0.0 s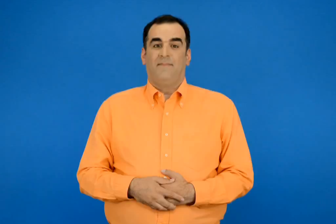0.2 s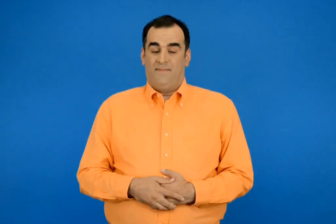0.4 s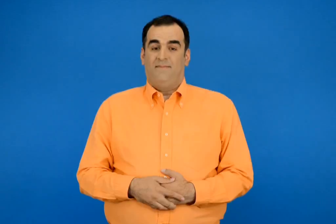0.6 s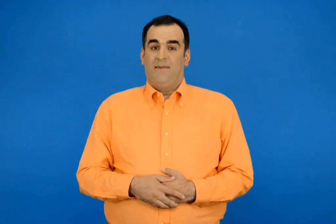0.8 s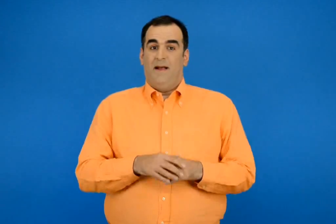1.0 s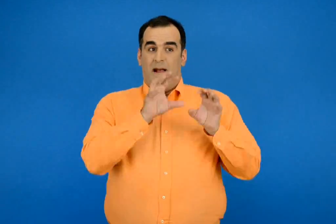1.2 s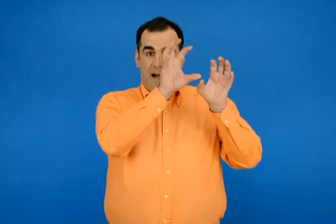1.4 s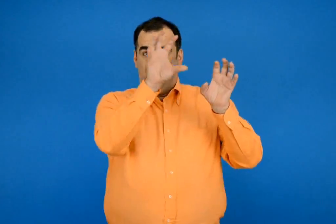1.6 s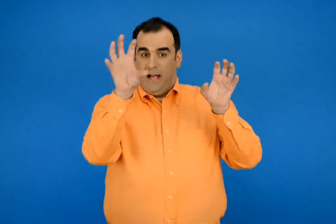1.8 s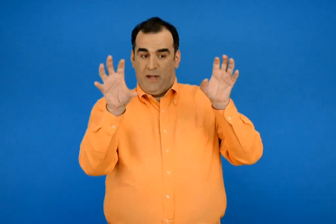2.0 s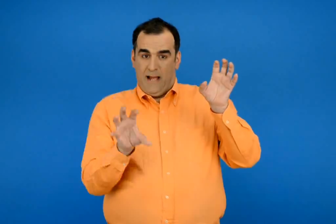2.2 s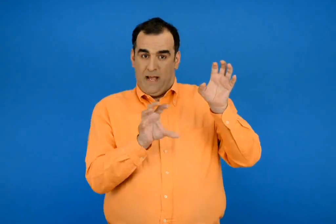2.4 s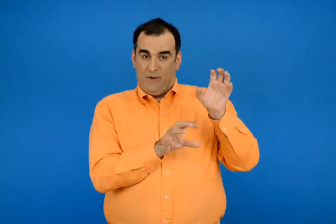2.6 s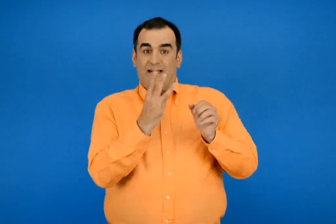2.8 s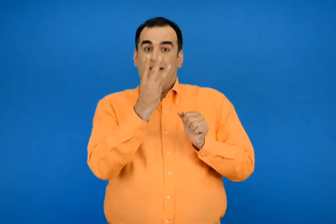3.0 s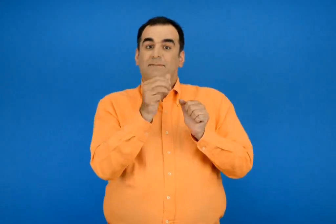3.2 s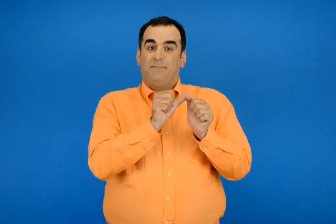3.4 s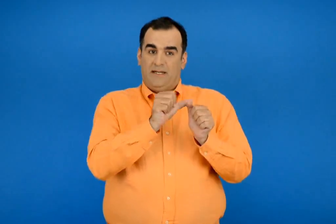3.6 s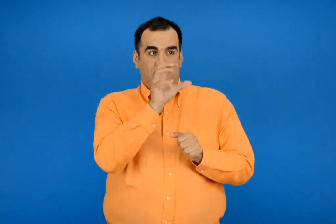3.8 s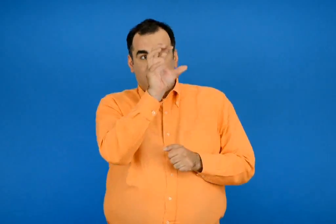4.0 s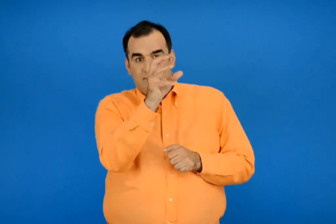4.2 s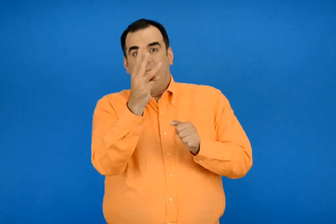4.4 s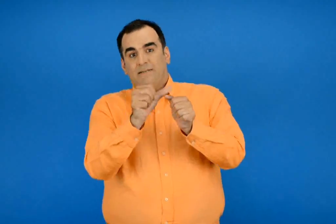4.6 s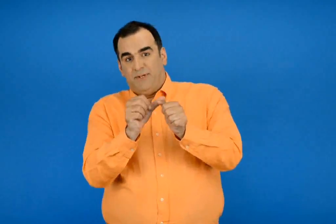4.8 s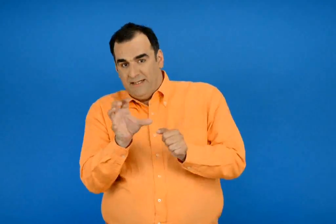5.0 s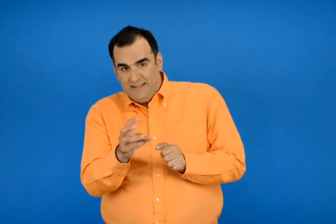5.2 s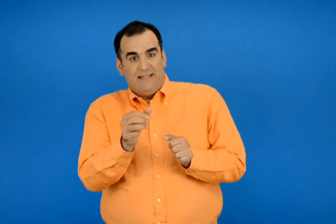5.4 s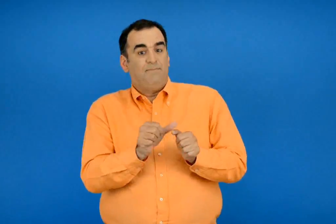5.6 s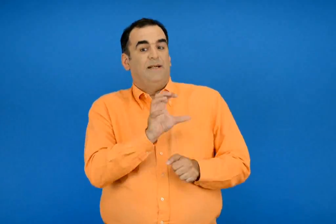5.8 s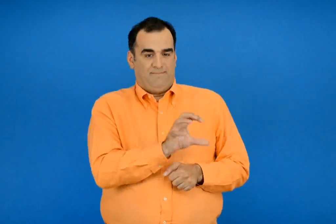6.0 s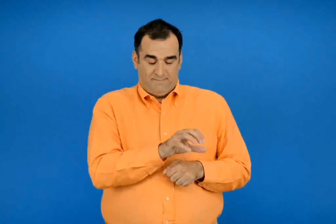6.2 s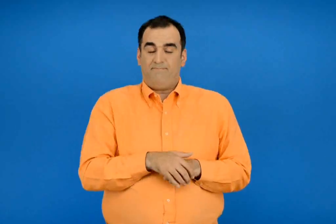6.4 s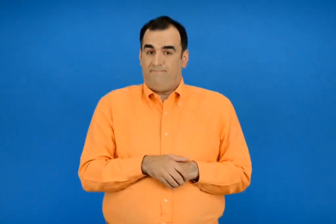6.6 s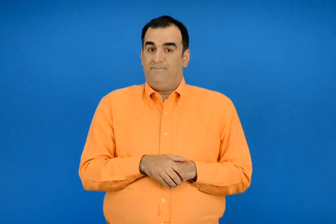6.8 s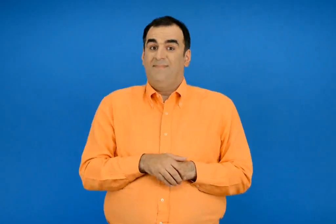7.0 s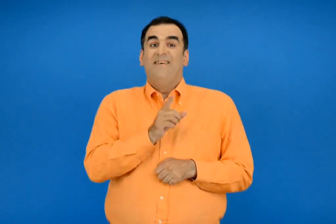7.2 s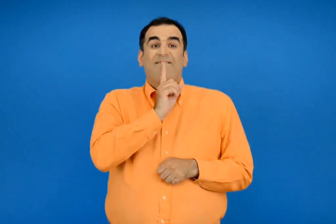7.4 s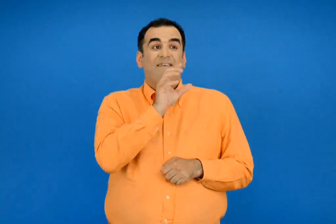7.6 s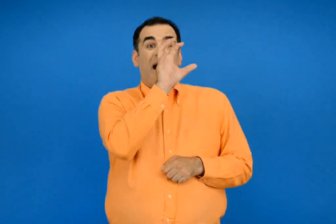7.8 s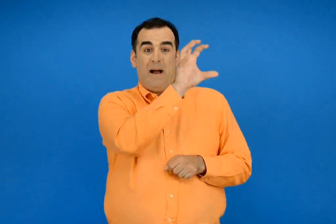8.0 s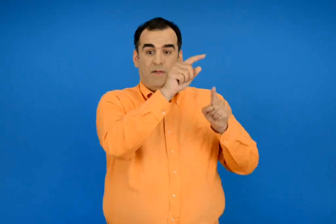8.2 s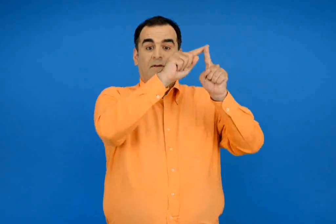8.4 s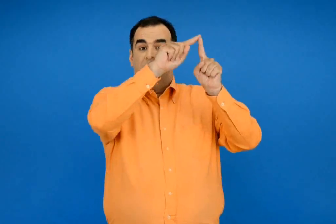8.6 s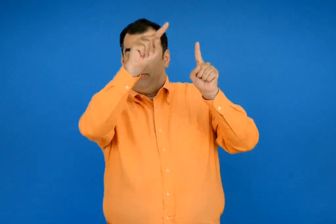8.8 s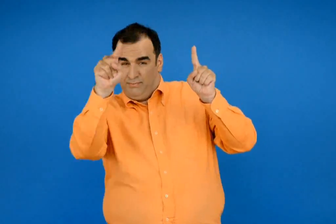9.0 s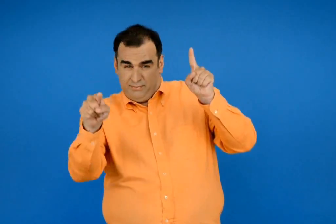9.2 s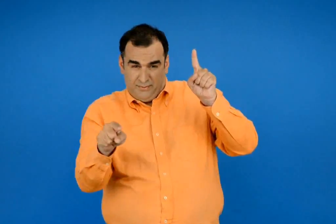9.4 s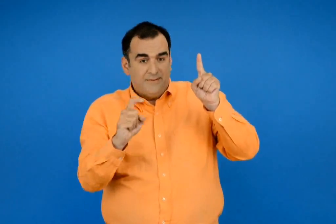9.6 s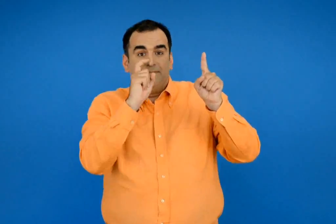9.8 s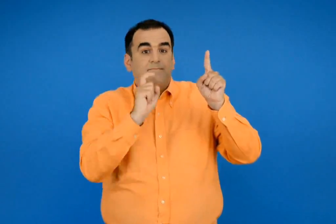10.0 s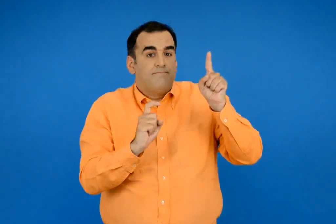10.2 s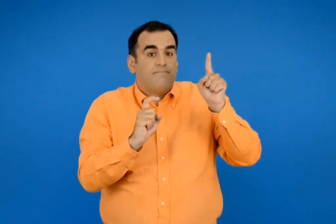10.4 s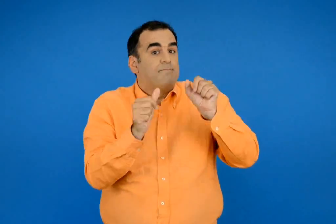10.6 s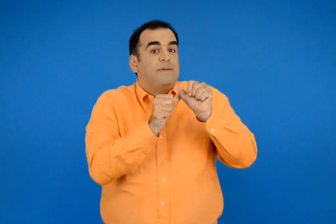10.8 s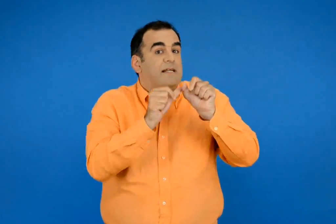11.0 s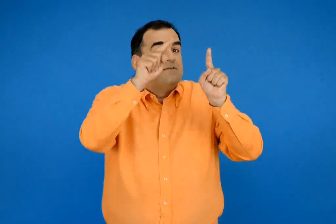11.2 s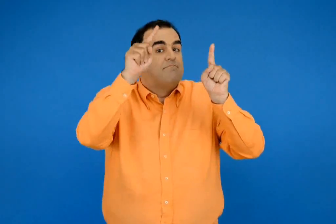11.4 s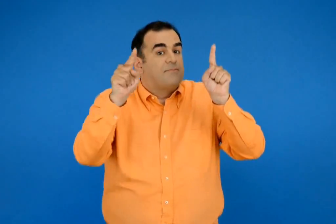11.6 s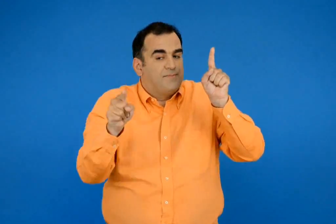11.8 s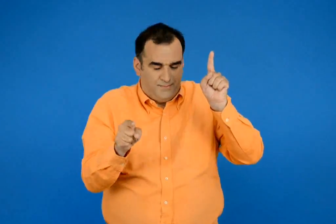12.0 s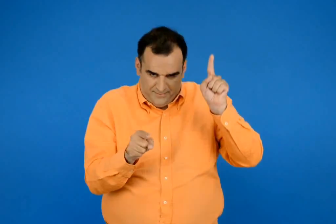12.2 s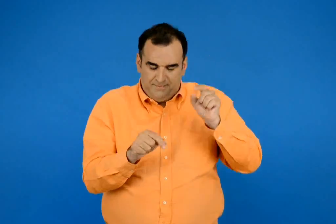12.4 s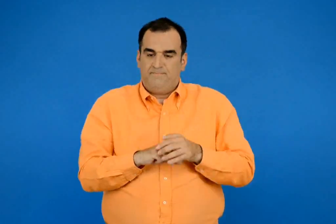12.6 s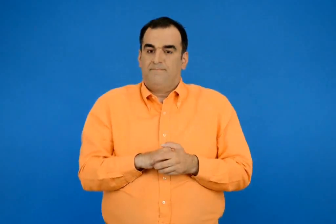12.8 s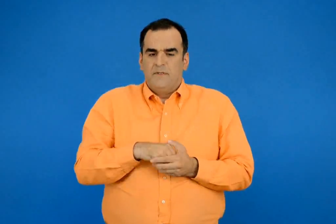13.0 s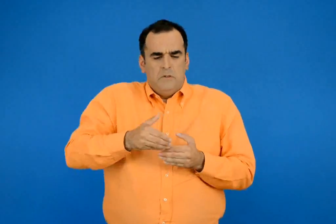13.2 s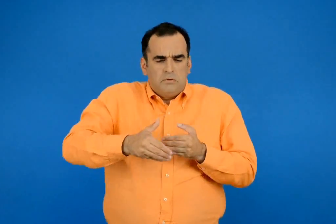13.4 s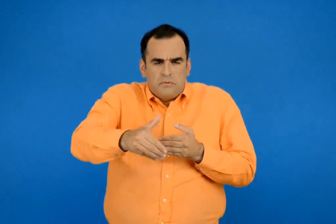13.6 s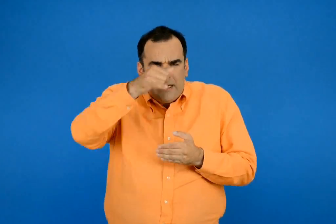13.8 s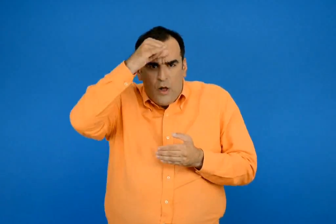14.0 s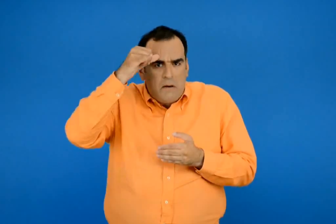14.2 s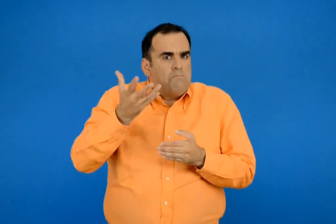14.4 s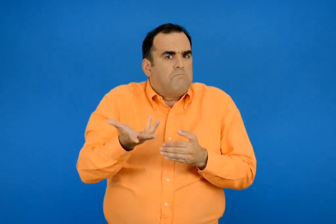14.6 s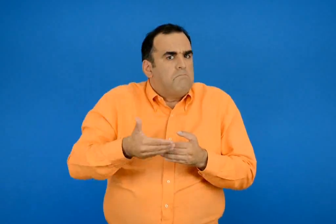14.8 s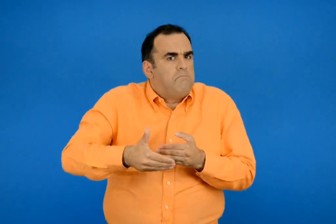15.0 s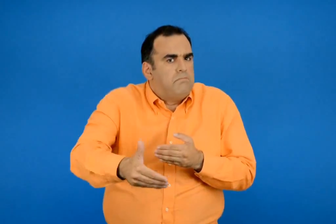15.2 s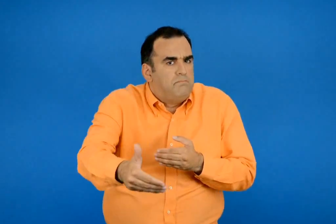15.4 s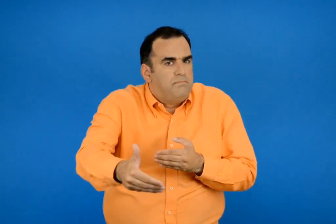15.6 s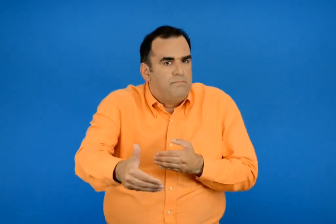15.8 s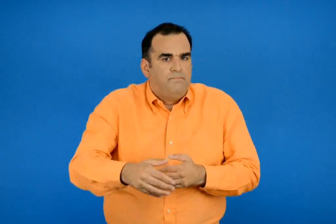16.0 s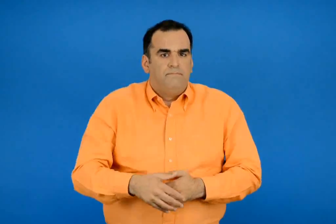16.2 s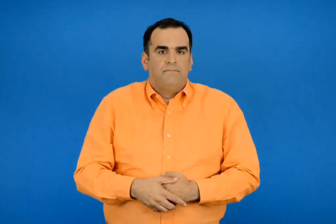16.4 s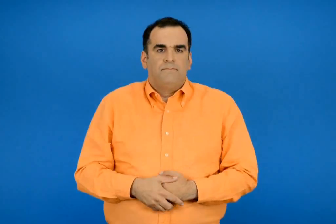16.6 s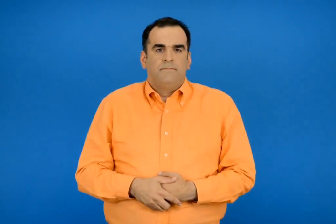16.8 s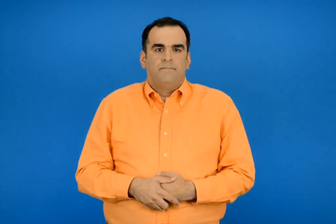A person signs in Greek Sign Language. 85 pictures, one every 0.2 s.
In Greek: κάθε εποχή έχει 3 μήνες για να ξαναέρθει η ιδιά εποχή θα πρέπει να περάσουν μήνες σε ποσό καιρό θα έρθει το καλοκαίρι ;
